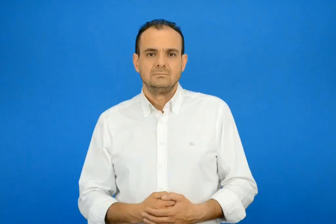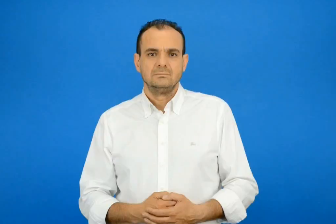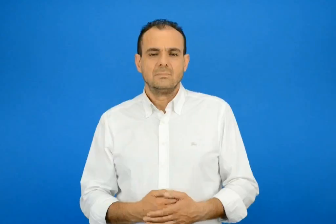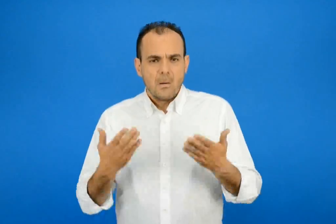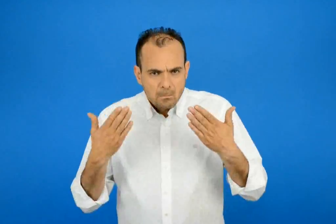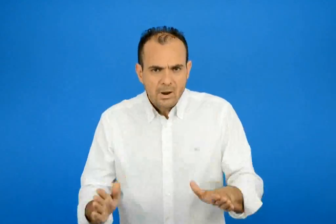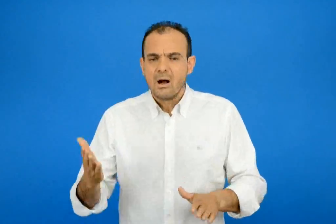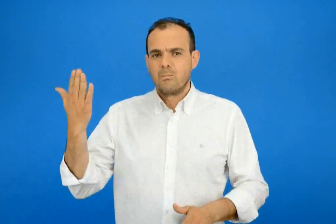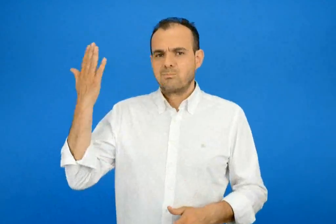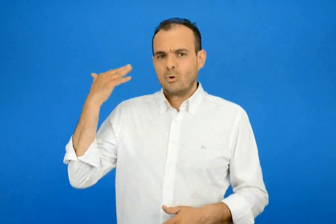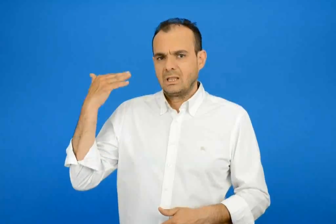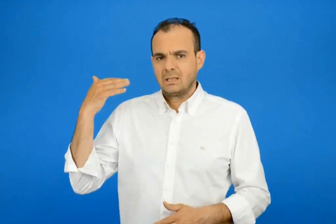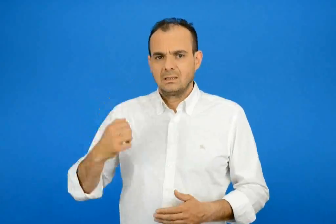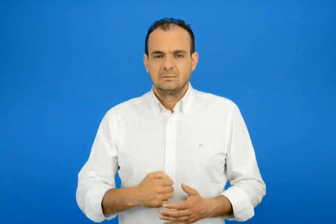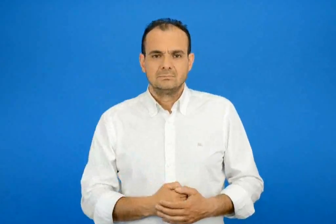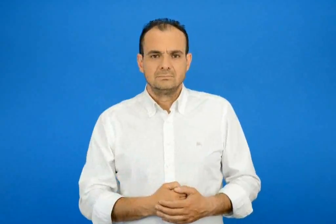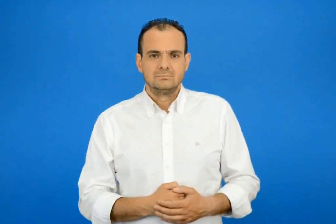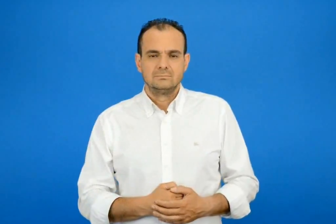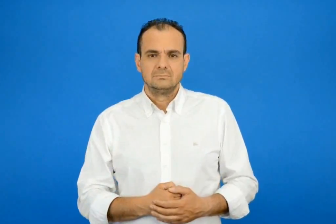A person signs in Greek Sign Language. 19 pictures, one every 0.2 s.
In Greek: ποτέ έγινε ;
